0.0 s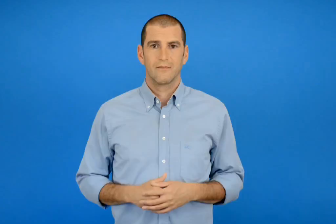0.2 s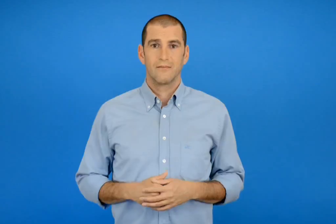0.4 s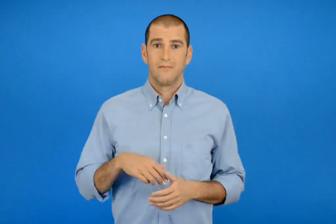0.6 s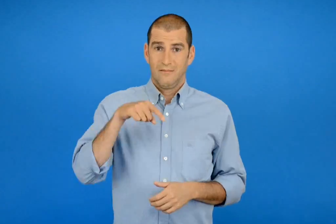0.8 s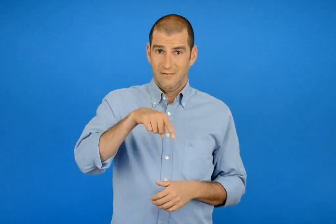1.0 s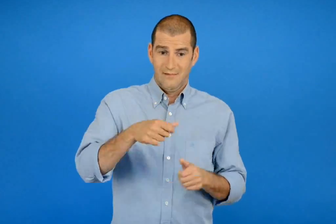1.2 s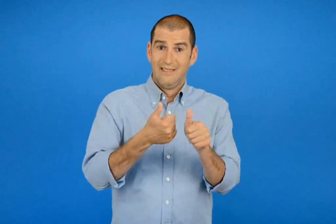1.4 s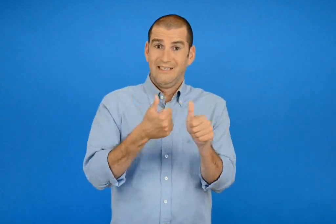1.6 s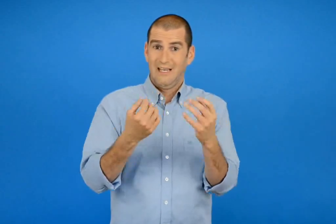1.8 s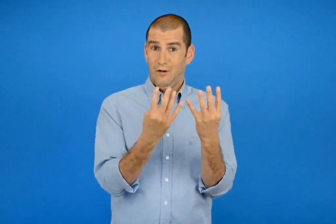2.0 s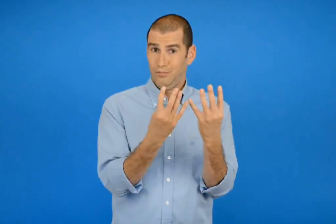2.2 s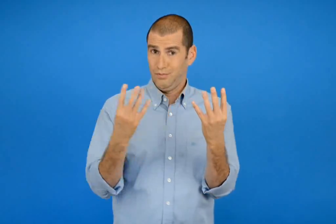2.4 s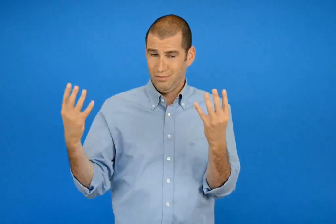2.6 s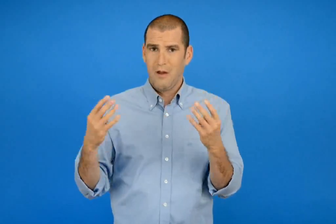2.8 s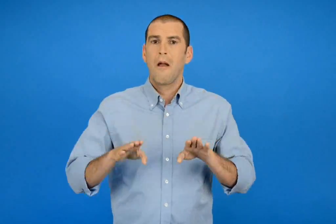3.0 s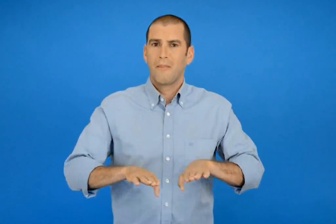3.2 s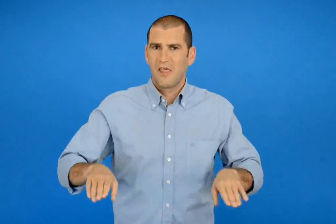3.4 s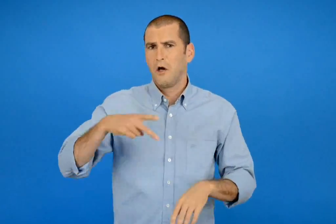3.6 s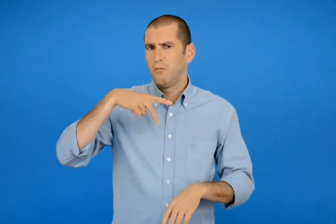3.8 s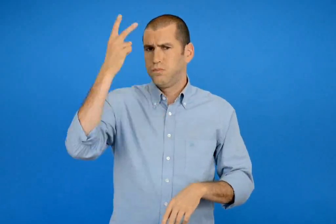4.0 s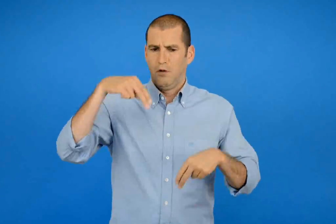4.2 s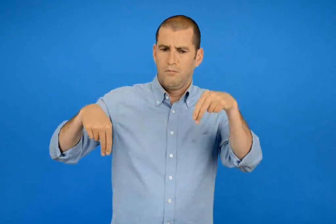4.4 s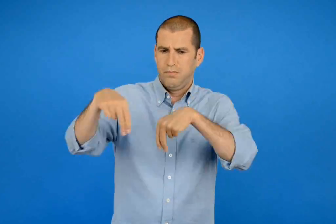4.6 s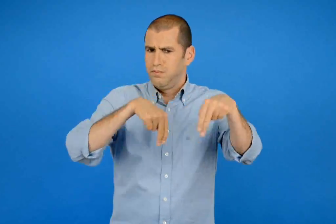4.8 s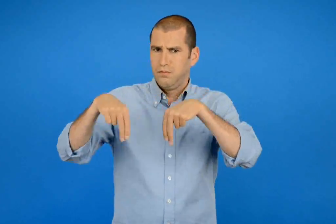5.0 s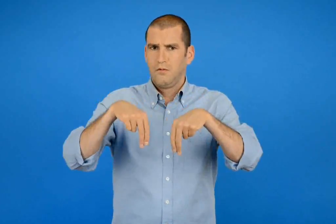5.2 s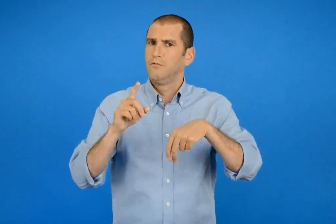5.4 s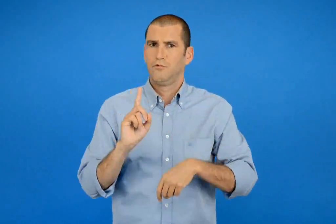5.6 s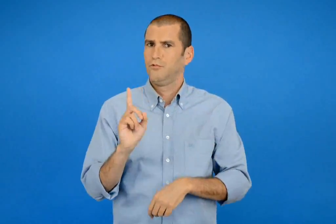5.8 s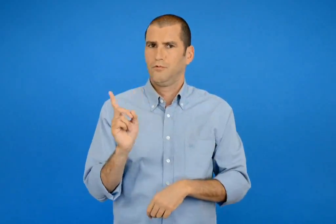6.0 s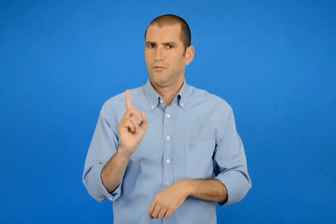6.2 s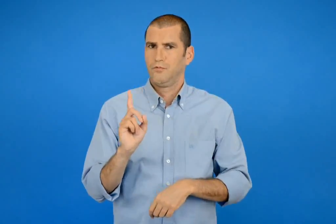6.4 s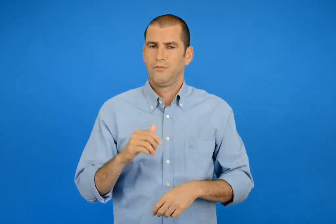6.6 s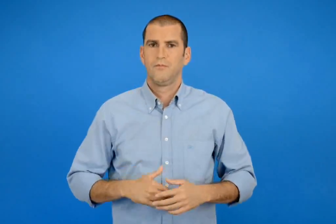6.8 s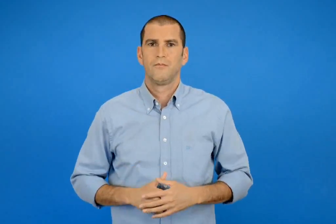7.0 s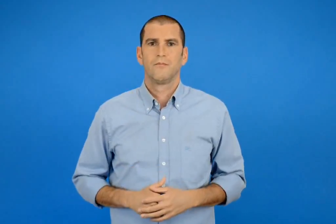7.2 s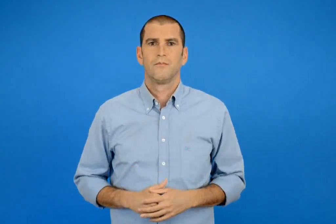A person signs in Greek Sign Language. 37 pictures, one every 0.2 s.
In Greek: τα παιδιά δεν μπήκαν τυχαία σε αυτή τη σειρά
